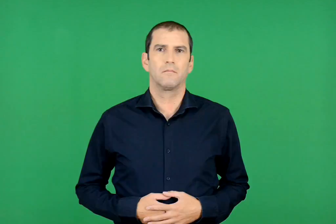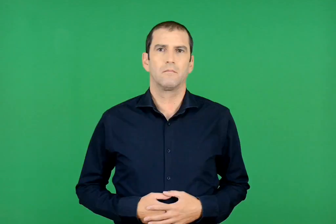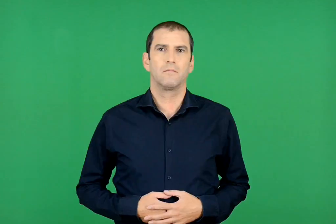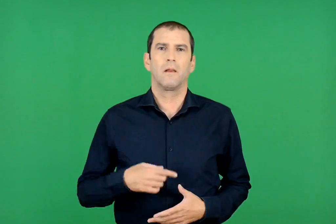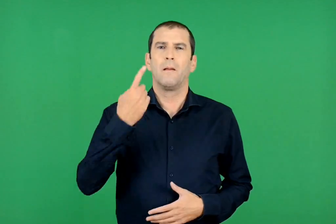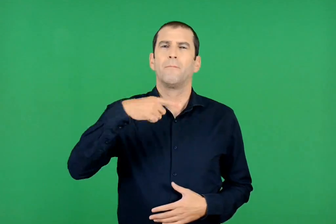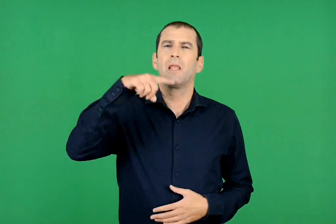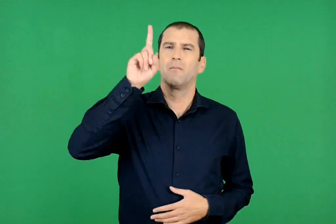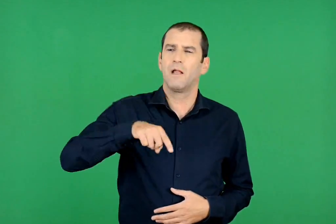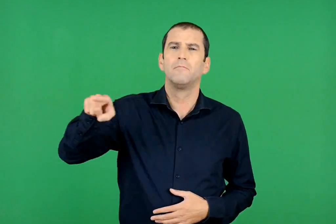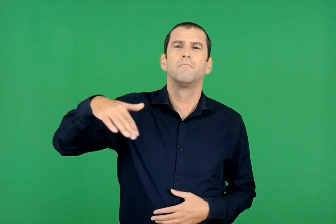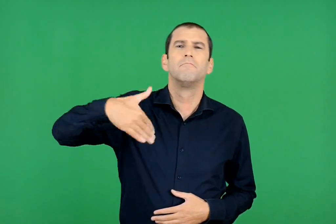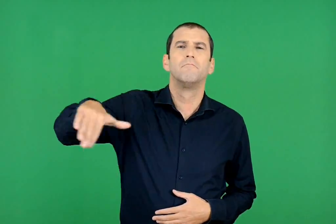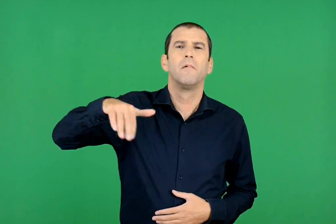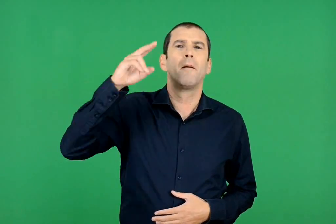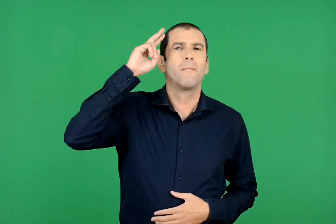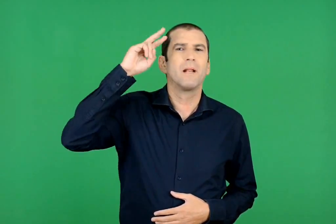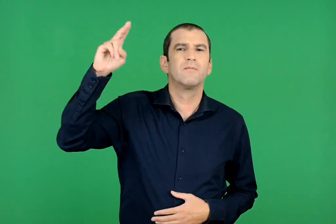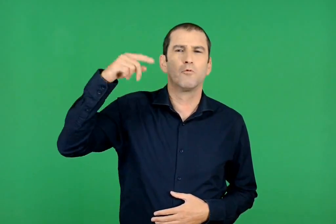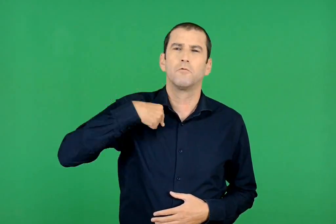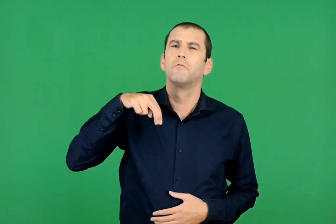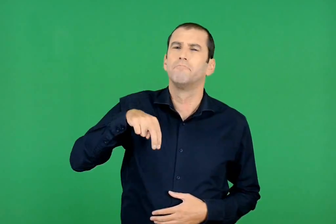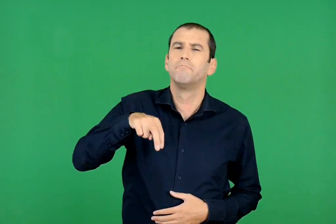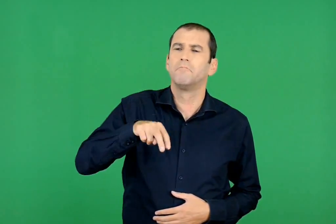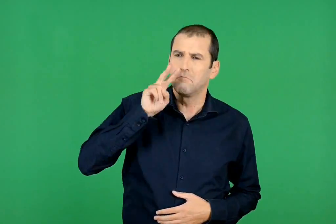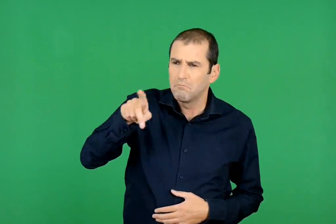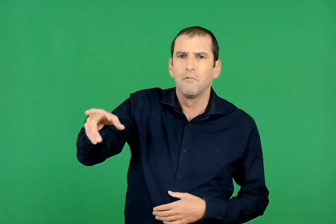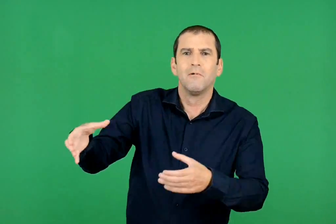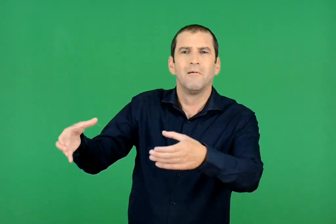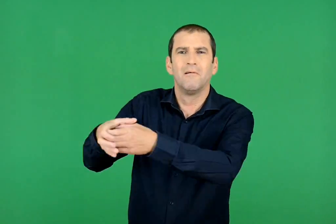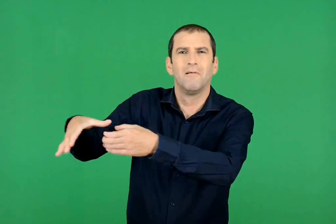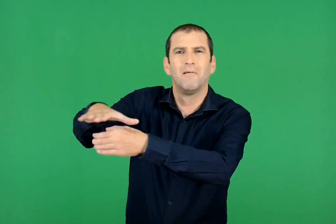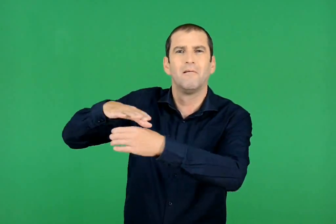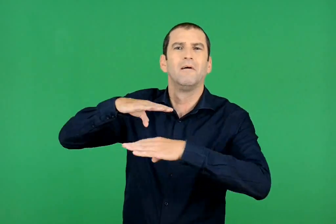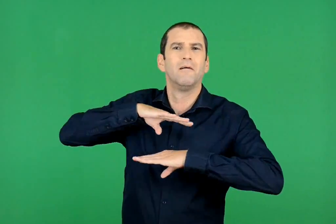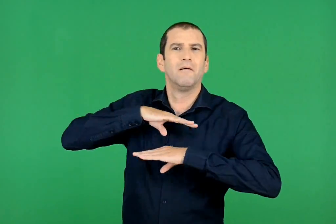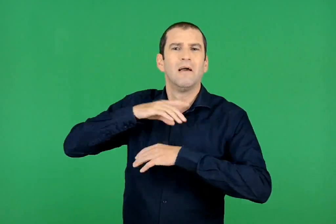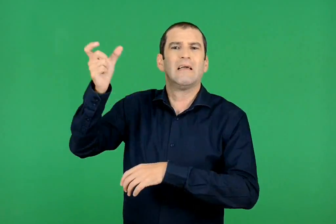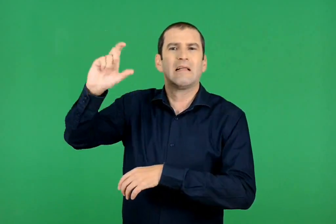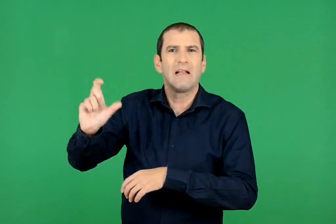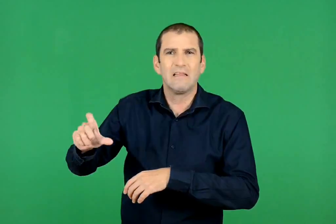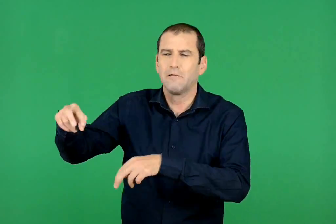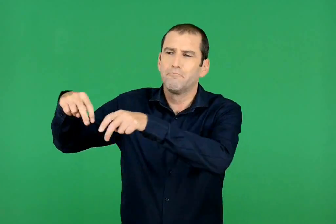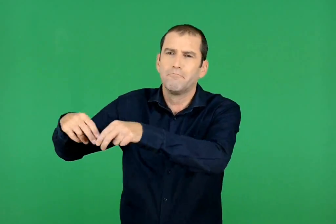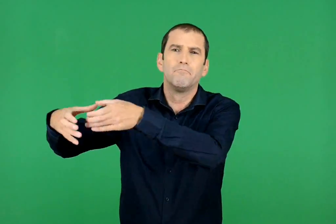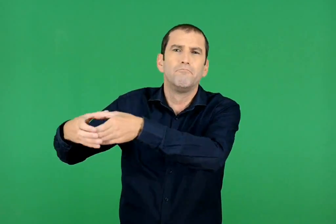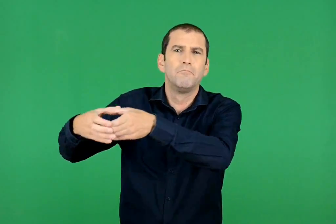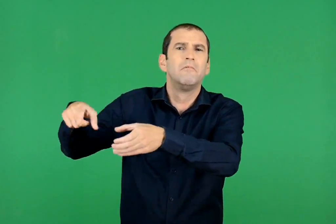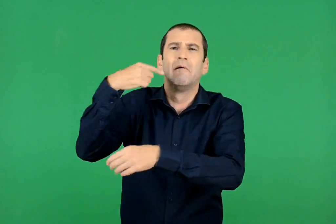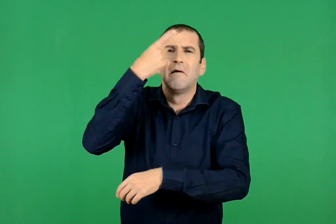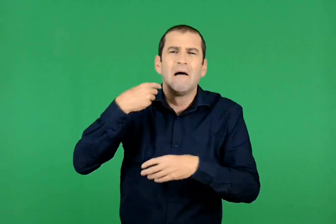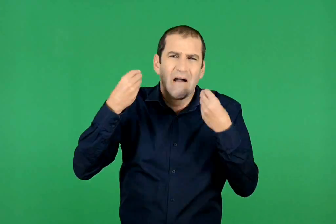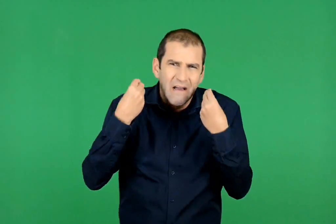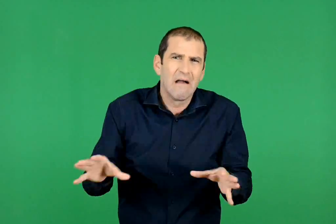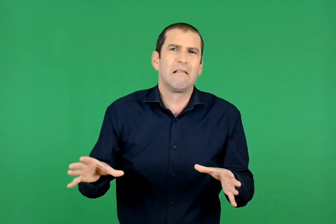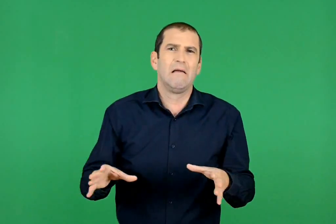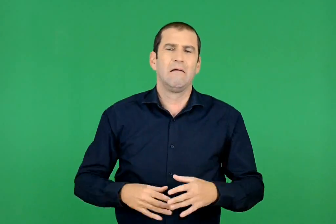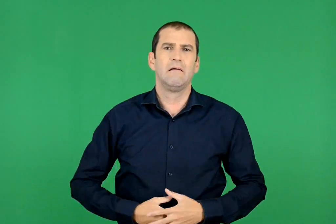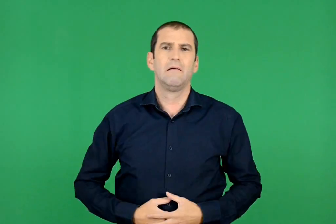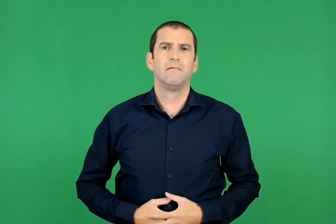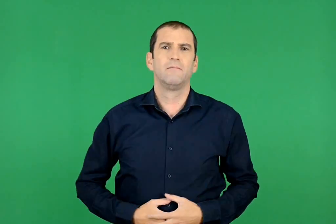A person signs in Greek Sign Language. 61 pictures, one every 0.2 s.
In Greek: μια μέρα περνούσα από την οδό πανεπιστημίου. είδα ένα λόχο ιταλών που είχαν τα κακά τους χάλια
